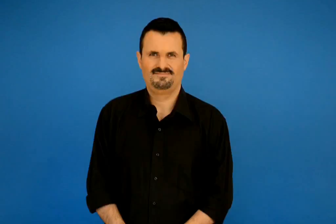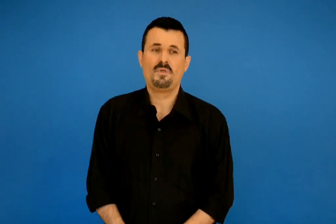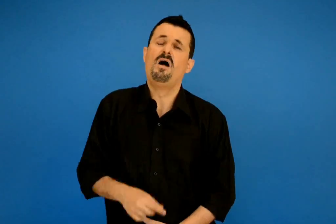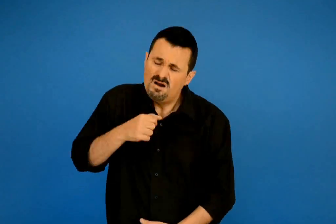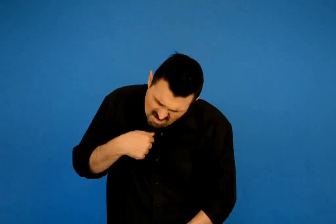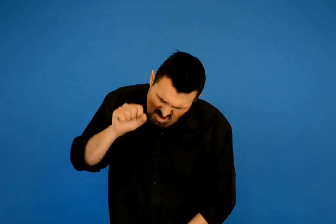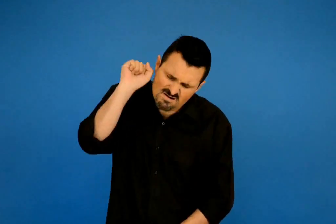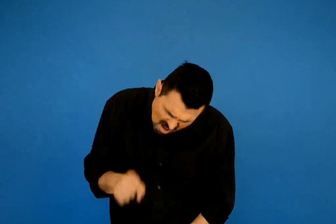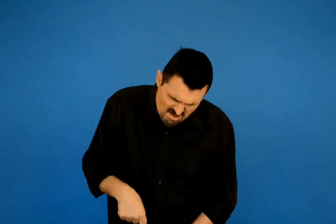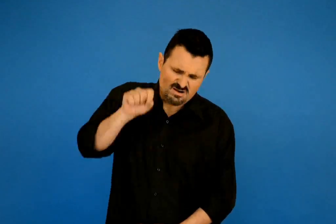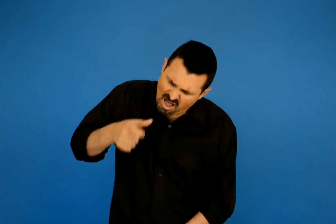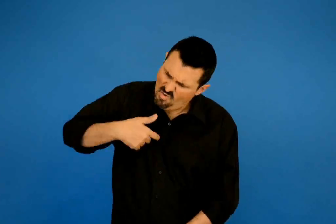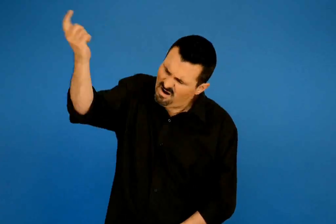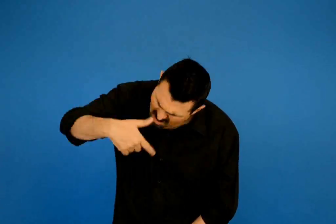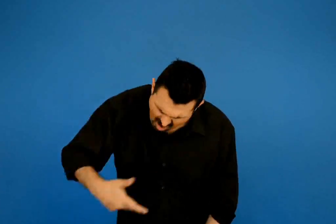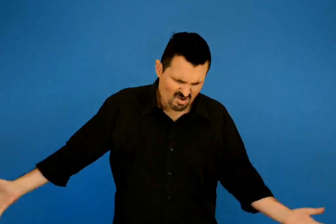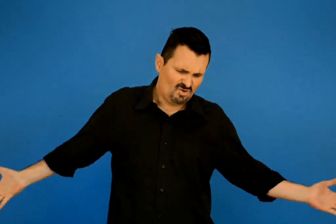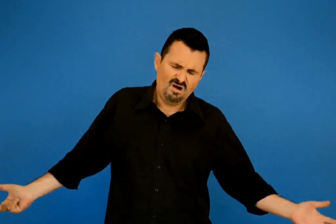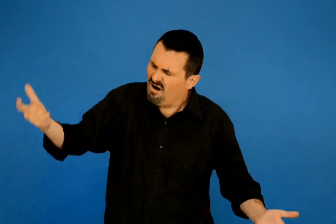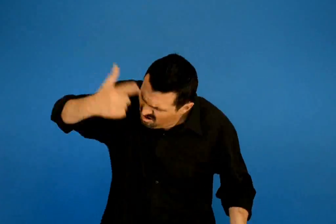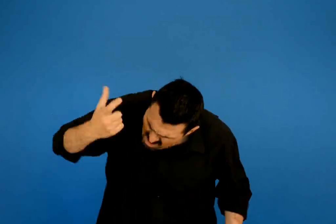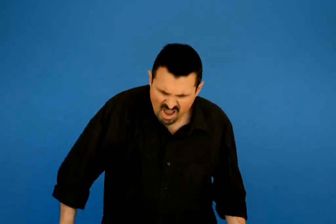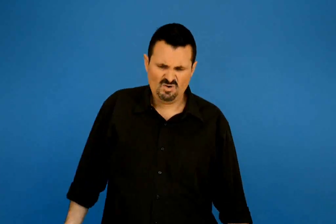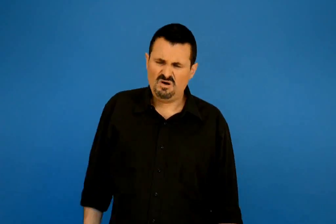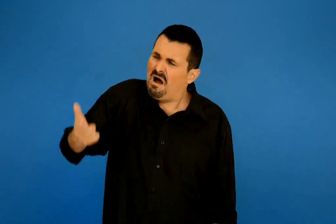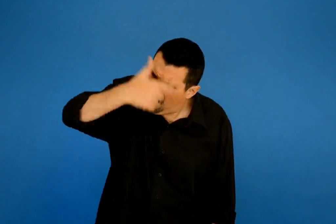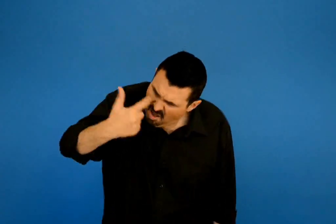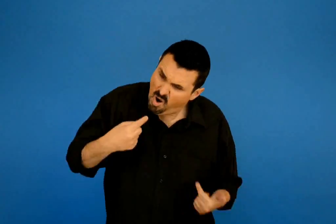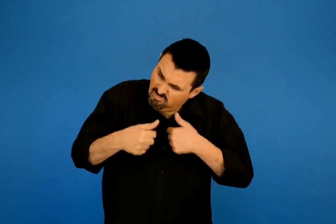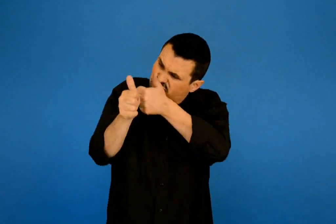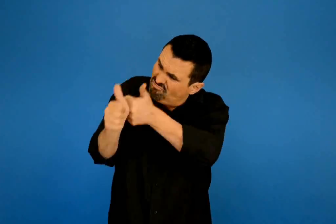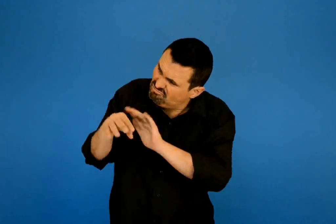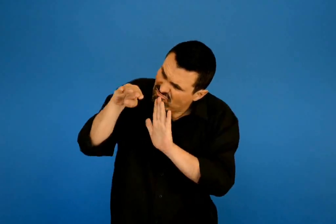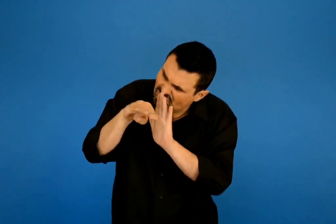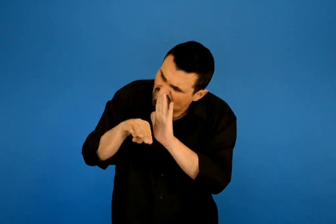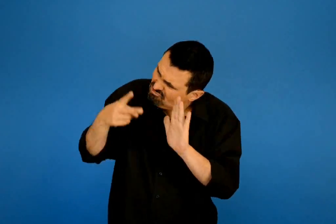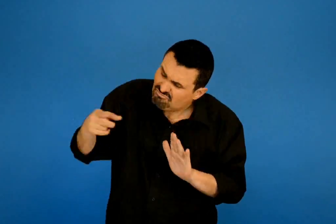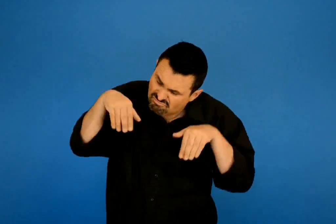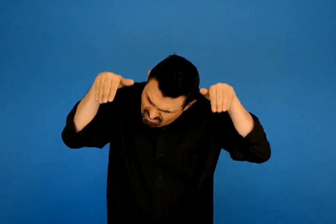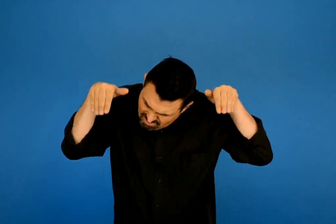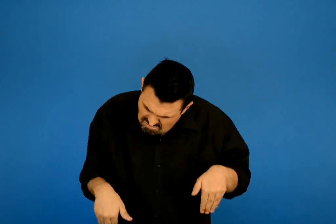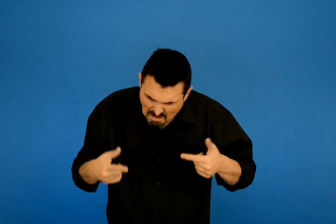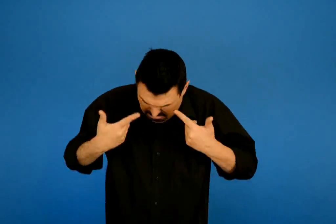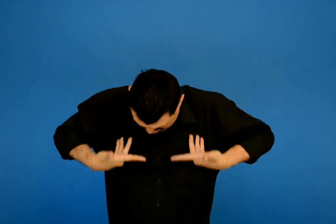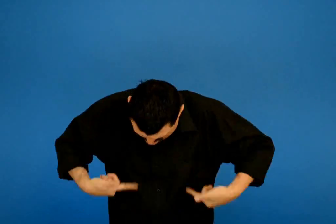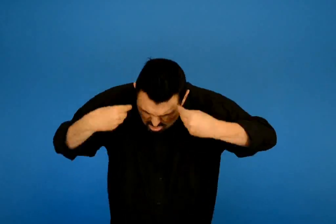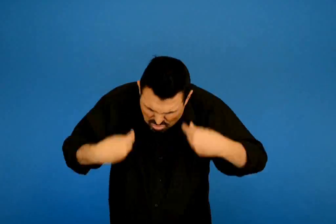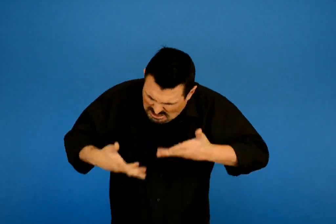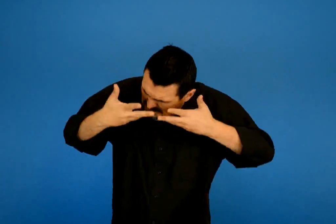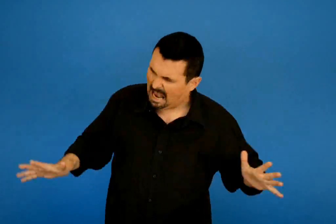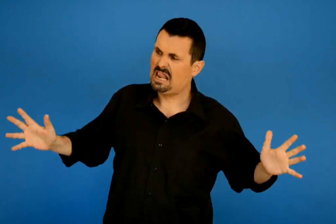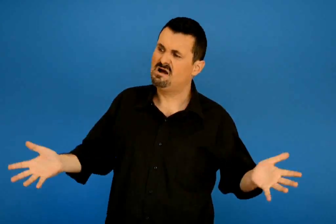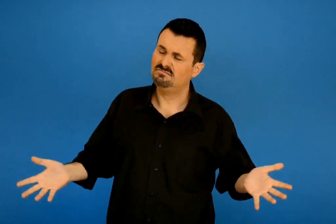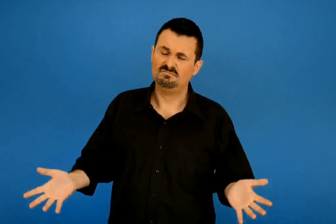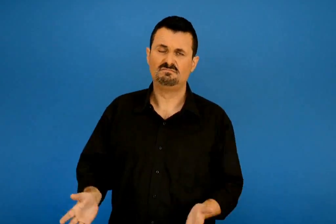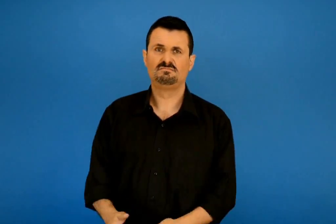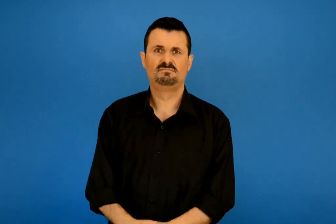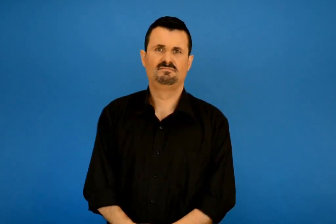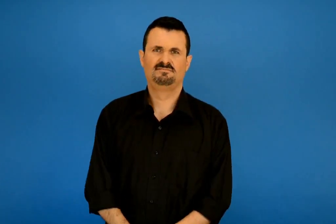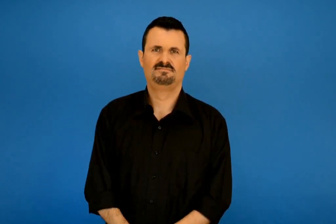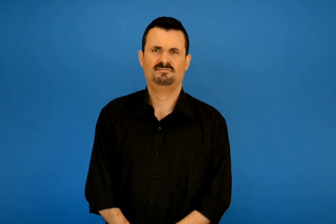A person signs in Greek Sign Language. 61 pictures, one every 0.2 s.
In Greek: κλαίω ναι κλαίω κλαίω γιατί ακολούθησα τις οδηγίες σου και να τα χάλια μου
